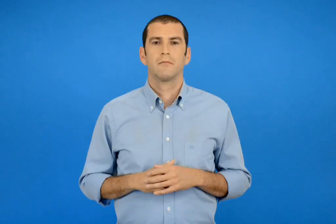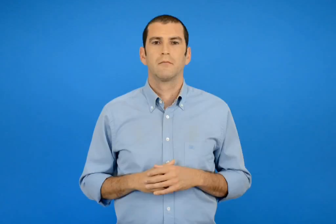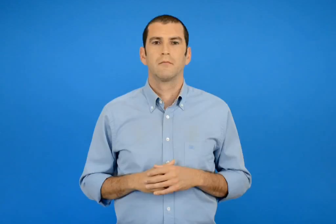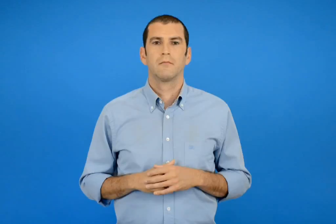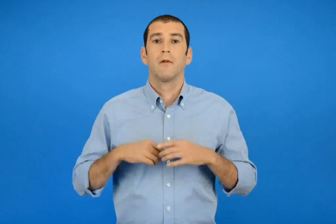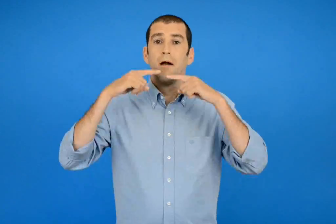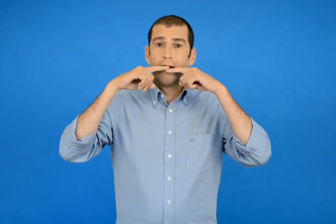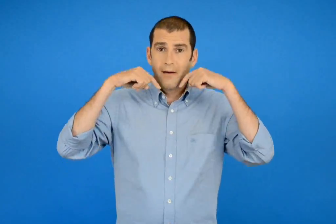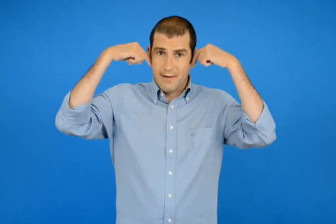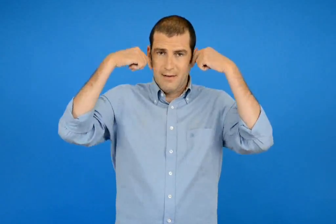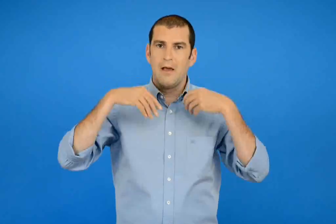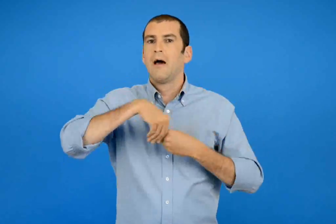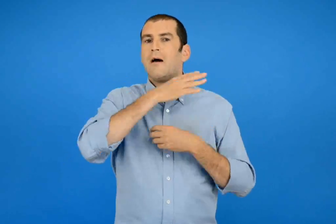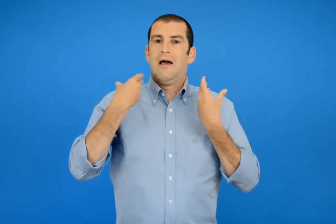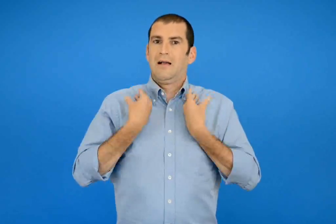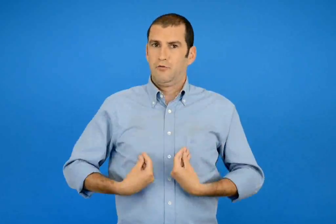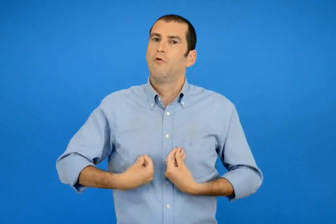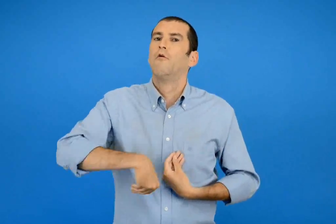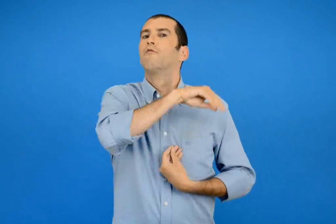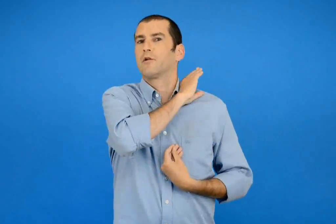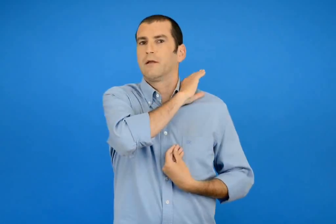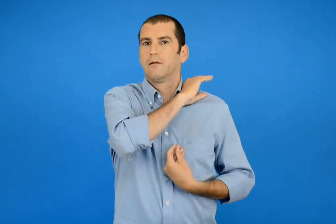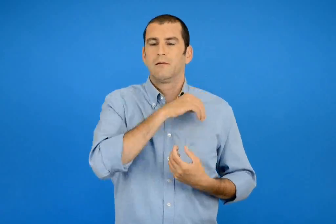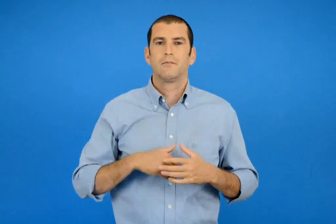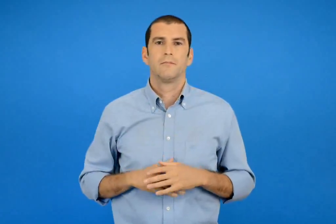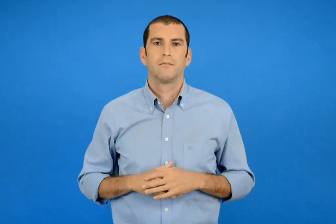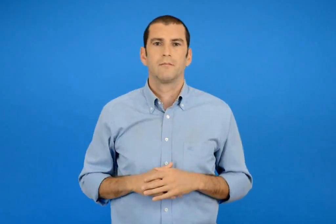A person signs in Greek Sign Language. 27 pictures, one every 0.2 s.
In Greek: η χαρά φορά κασκο λεπτο
